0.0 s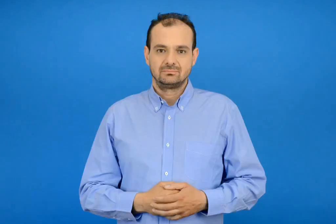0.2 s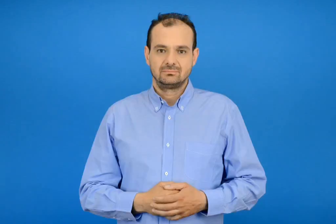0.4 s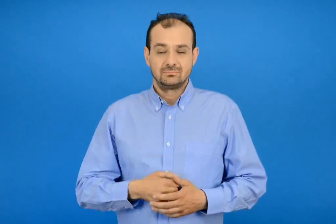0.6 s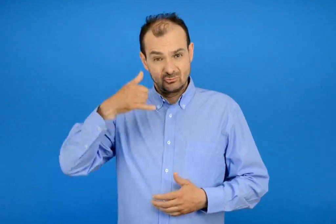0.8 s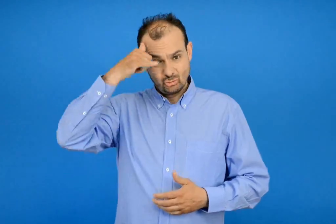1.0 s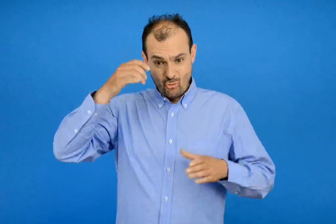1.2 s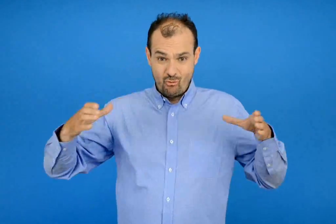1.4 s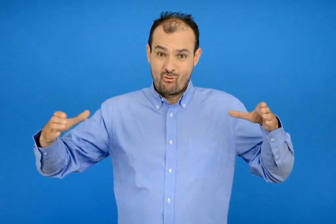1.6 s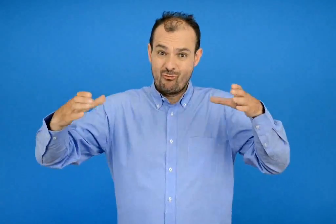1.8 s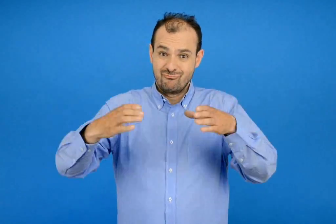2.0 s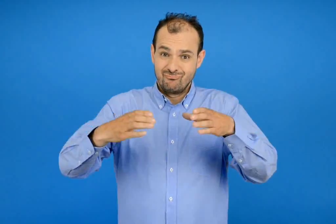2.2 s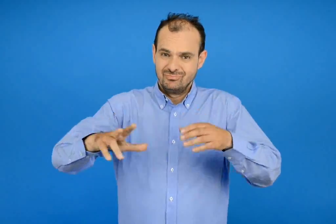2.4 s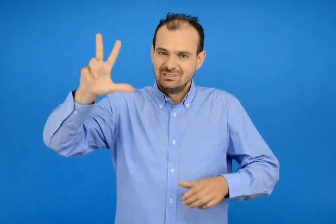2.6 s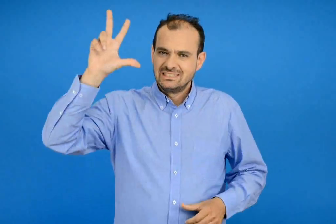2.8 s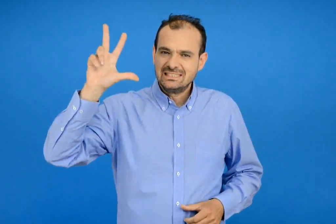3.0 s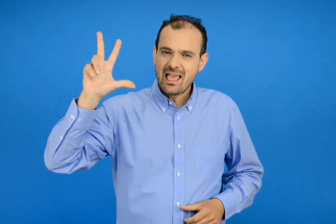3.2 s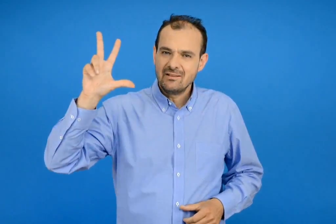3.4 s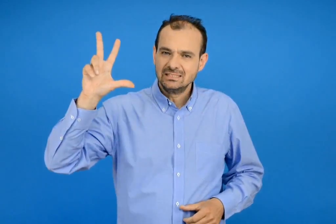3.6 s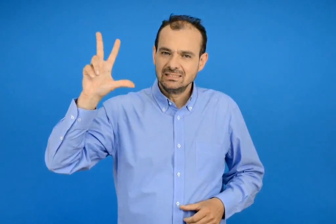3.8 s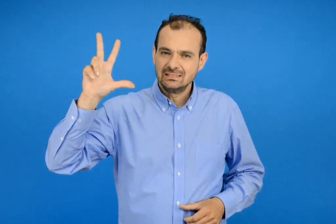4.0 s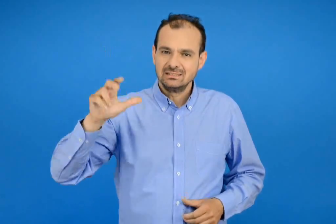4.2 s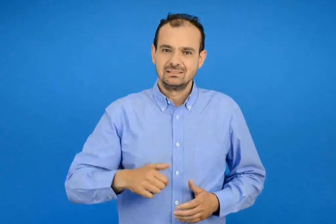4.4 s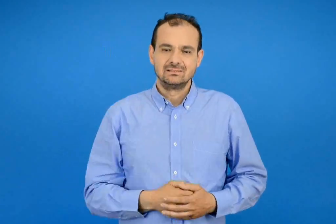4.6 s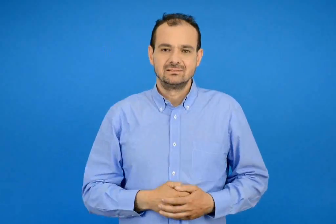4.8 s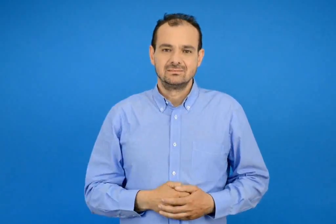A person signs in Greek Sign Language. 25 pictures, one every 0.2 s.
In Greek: η συνέλευση των ζωών
